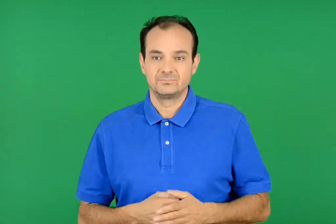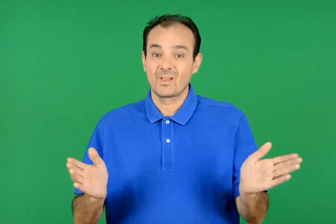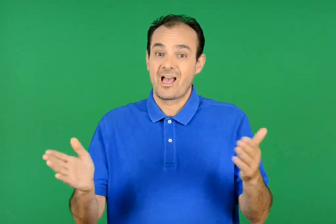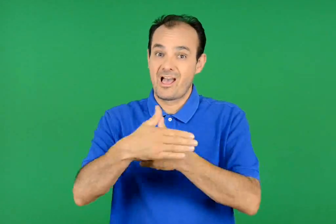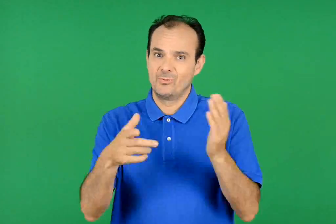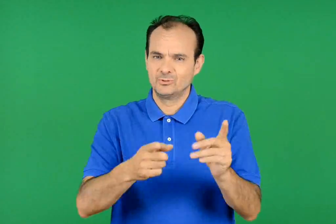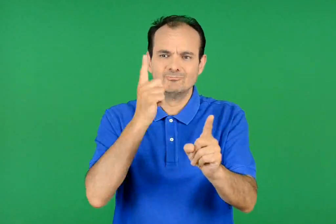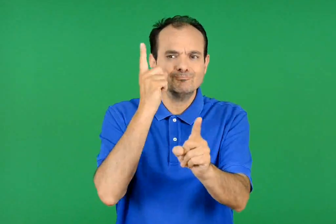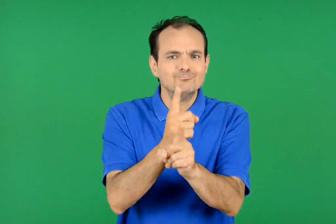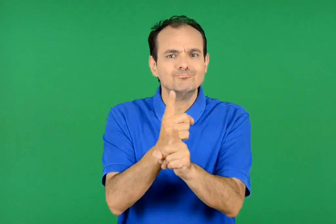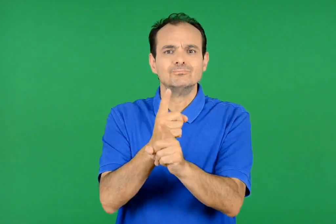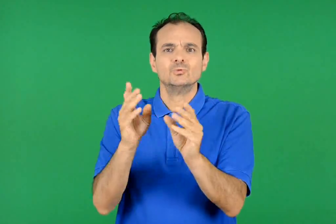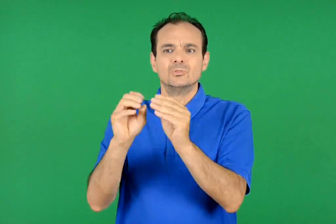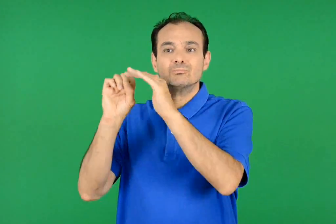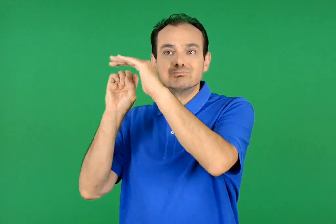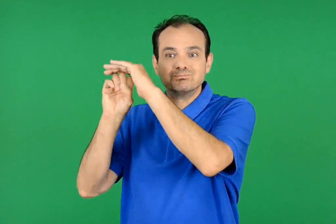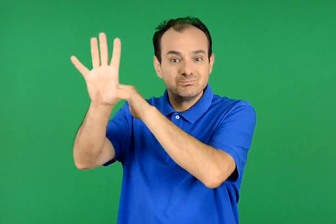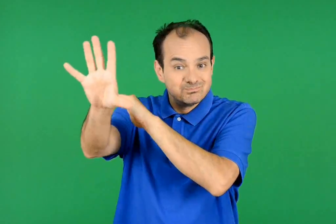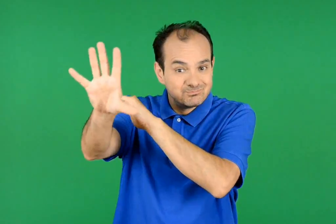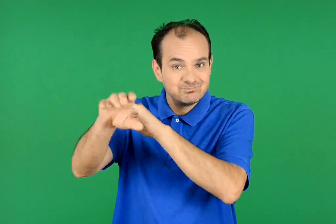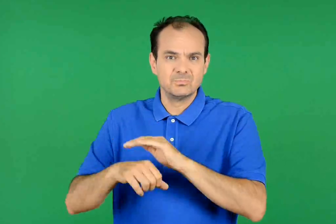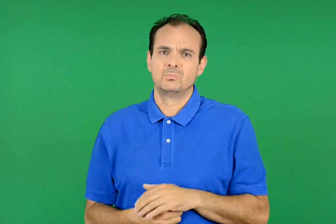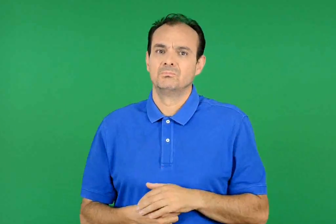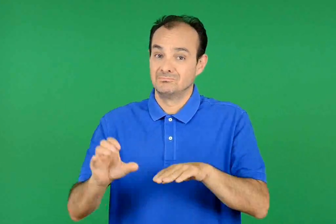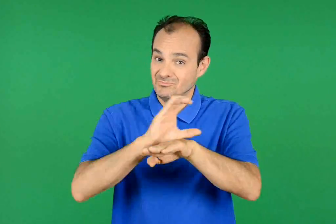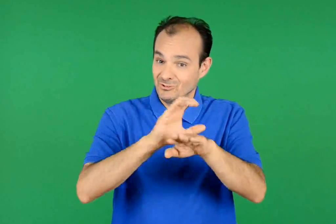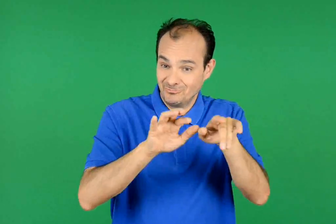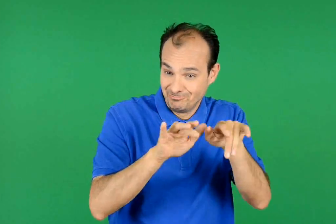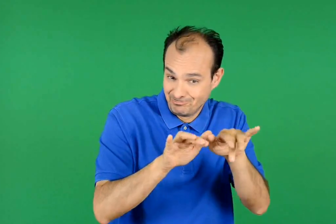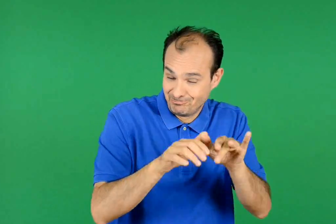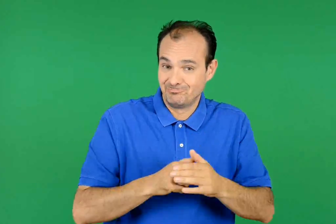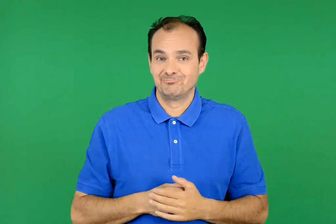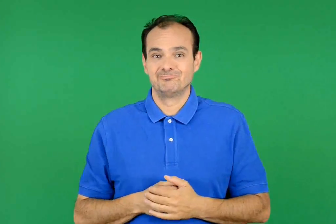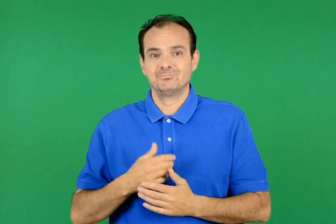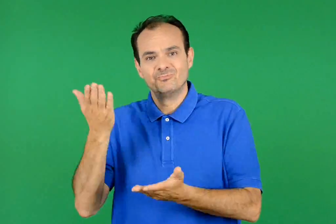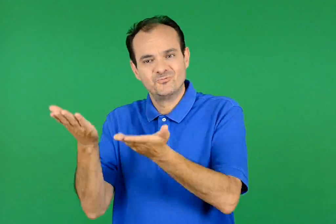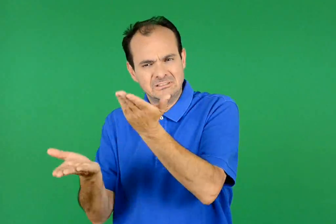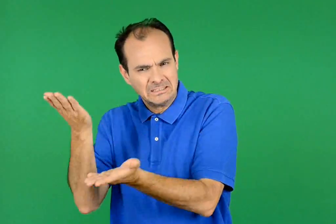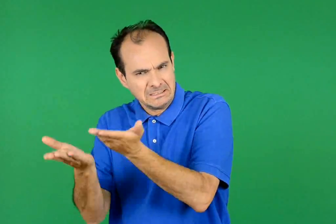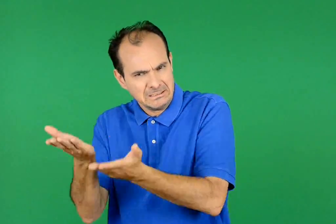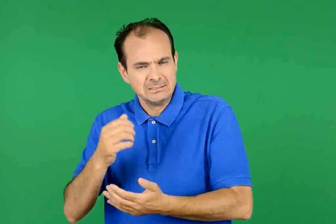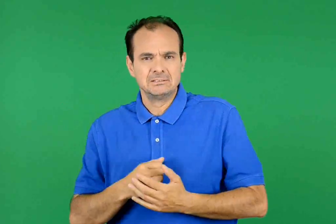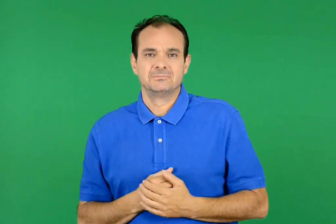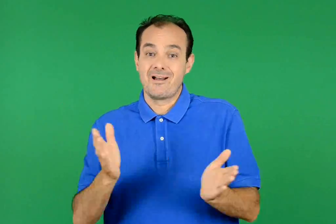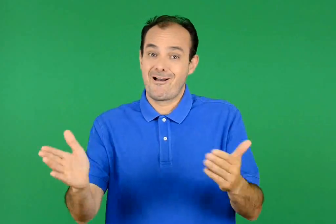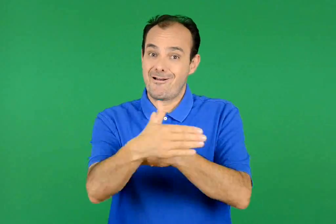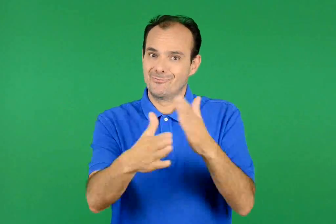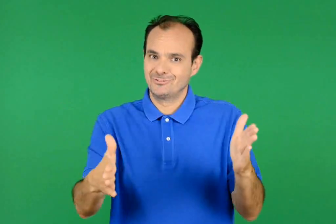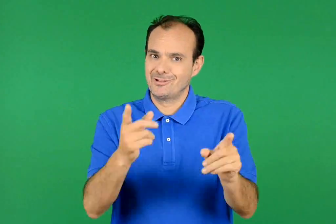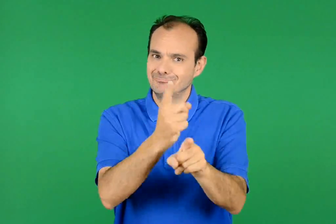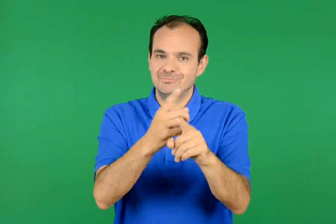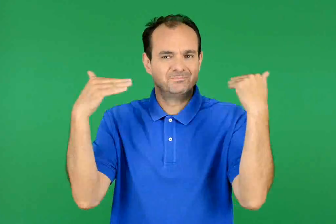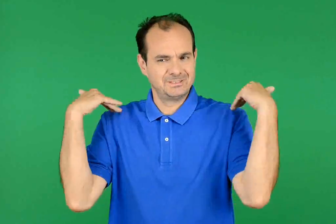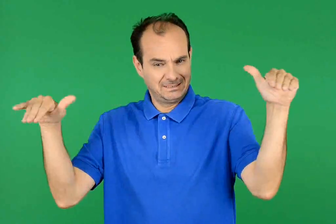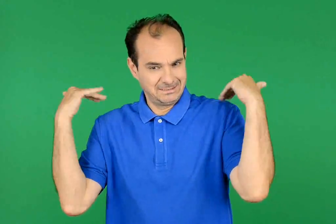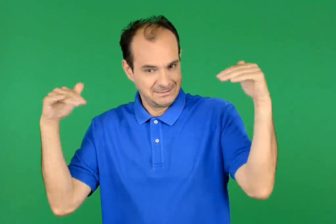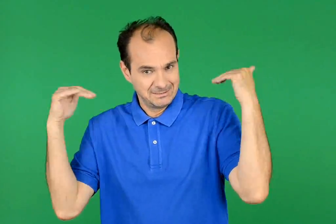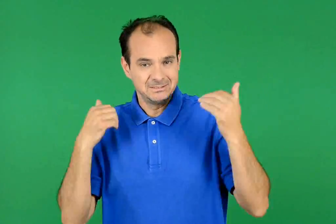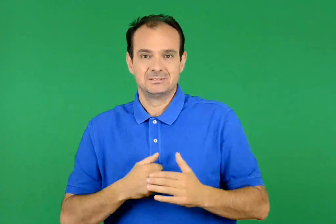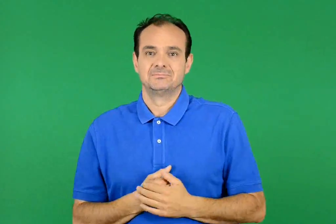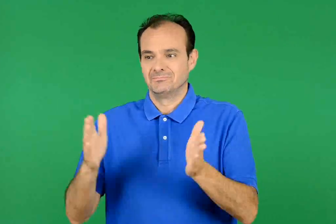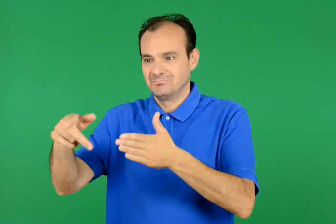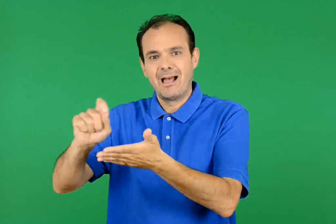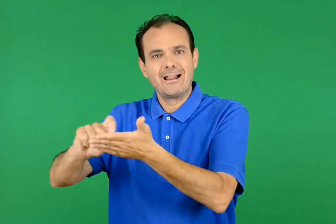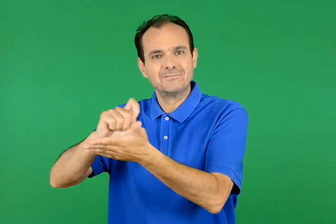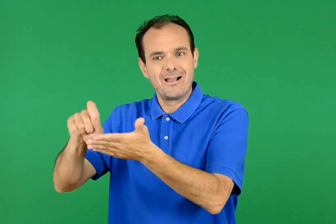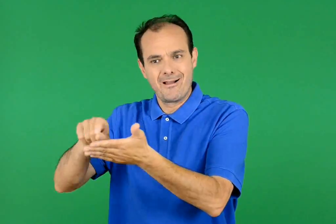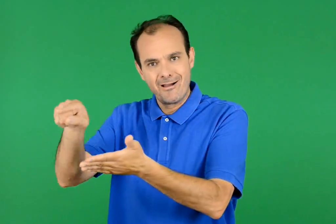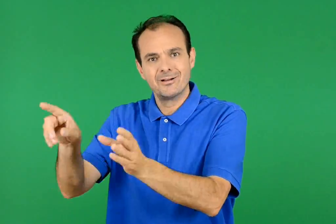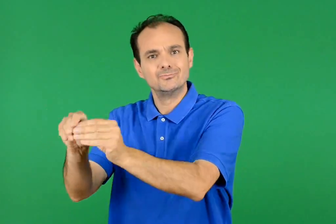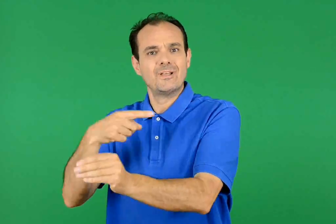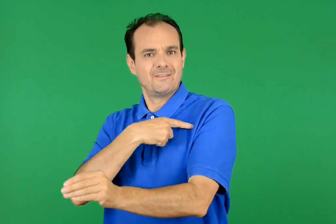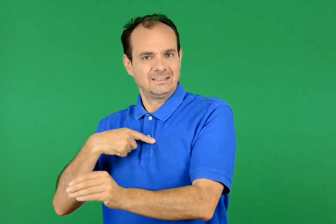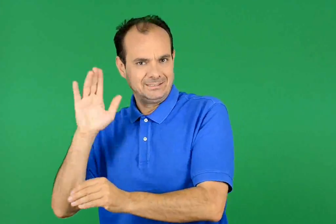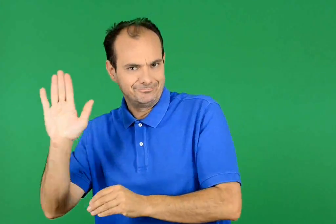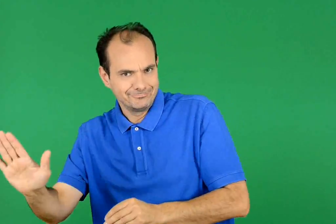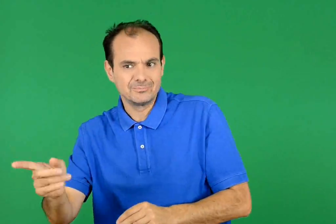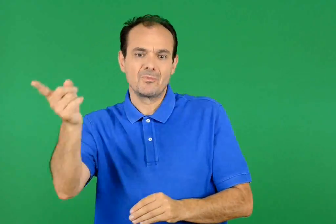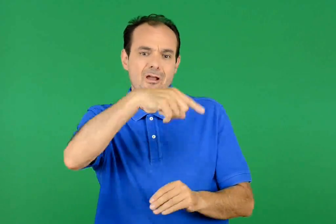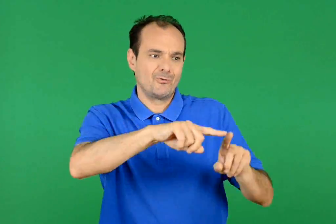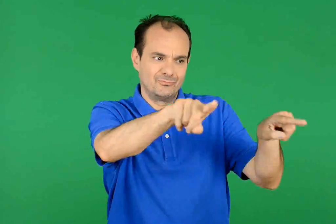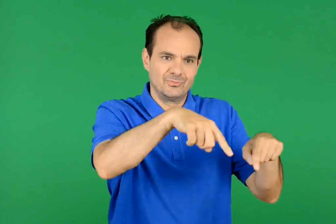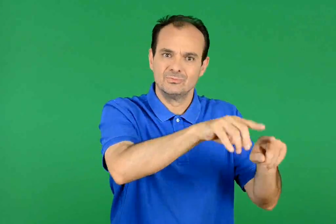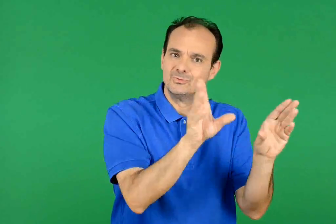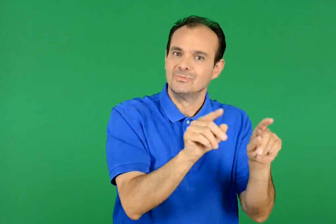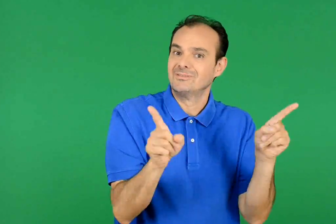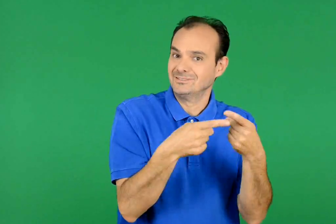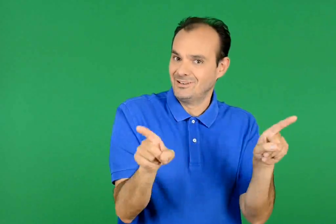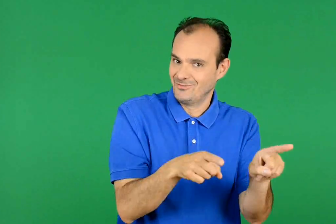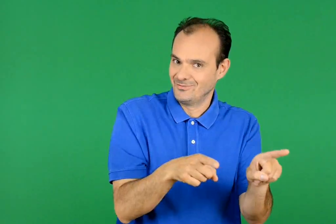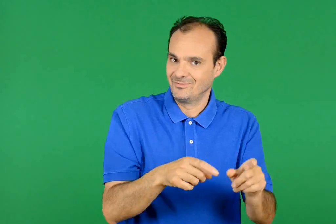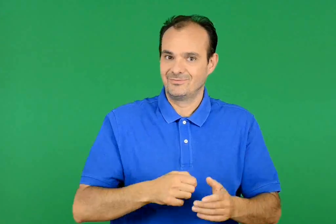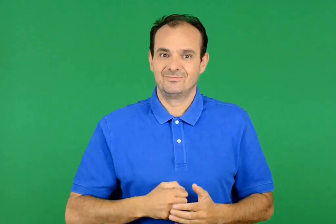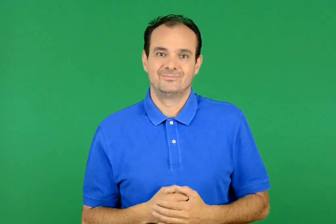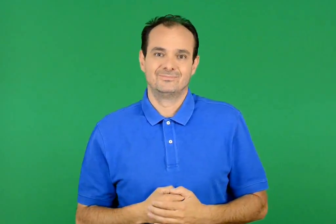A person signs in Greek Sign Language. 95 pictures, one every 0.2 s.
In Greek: βοηθητικές αίθουσες προβολών , ηλεκτρονικών υπολογιστών , φυσικών επιστημών , αίθουσα γυμναστηρίου και τα γραφεία του διευθυντή και των δασκάλων
